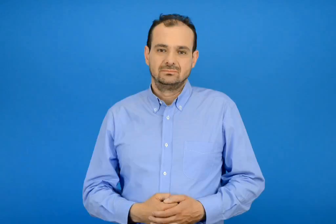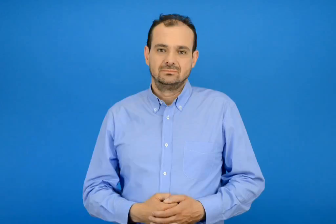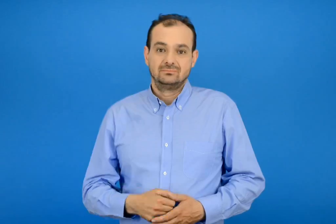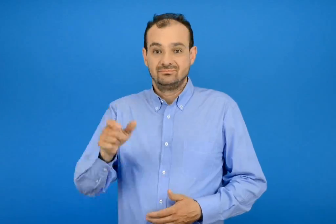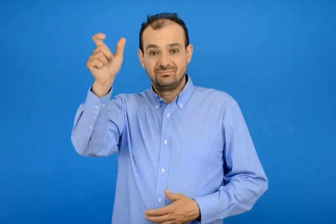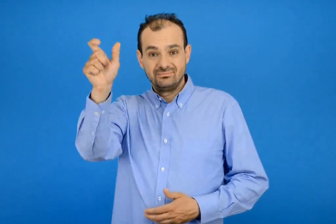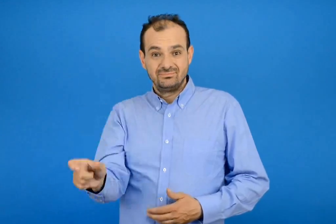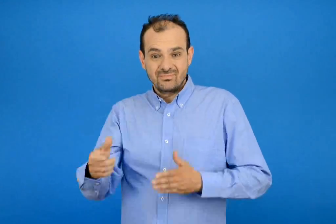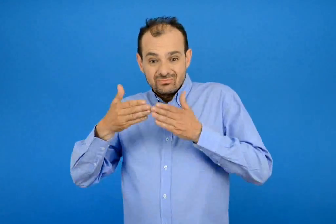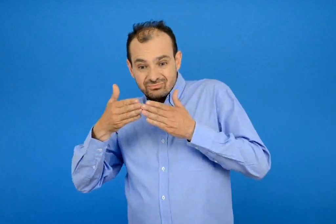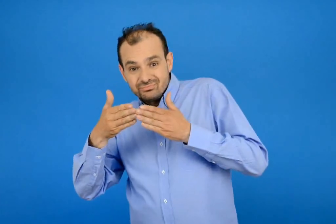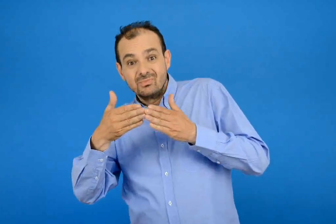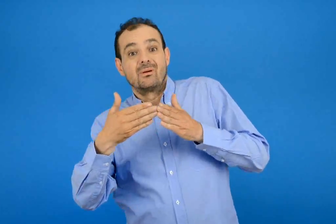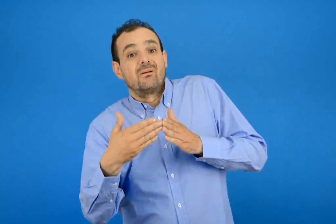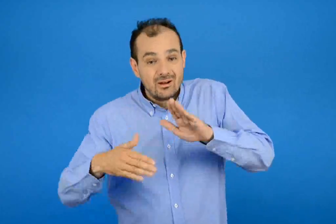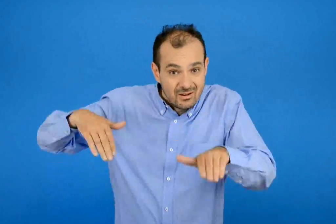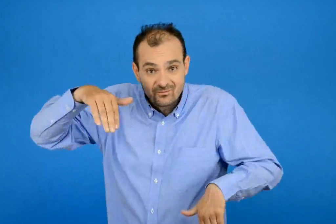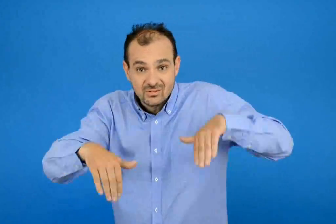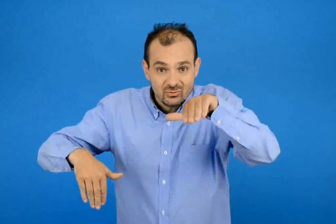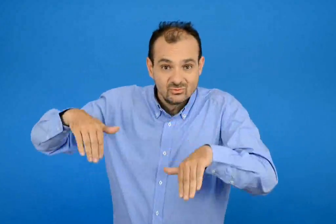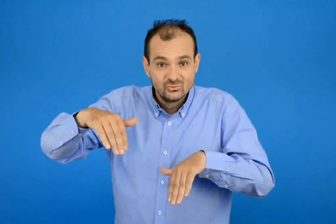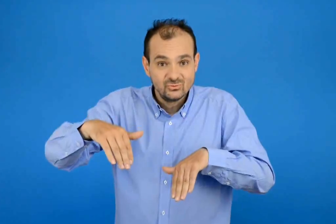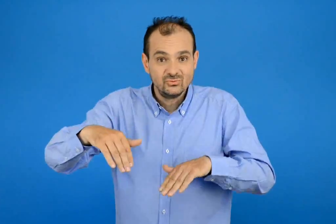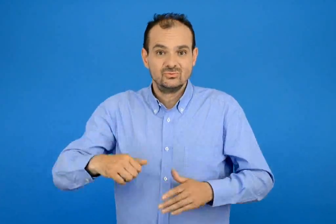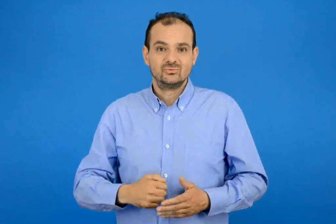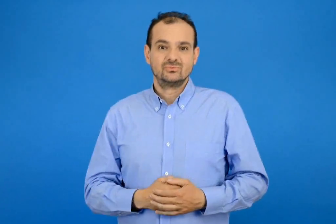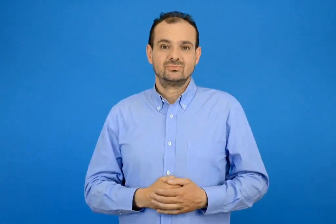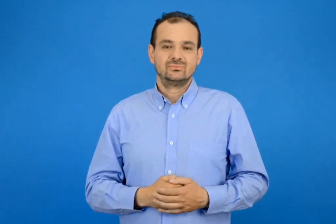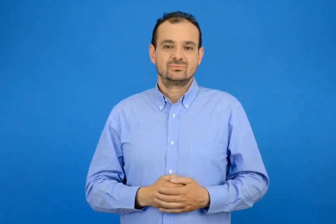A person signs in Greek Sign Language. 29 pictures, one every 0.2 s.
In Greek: ναυαγός
